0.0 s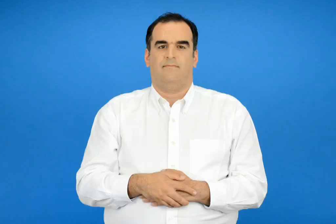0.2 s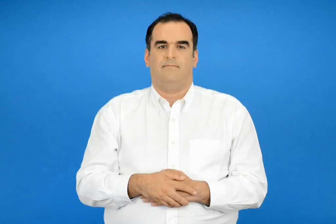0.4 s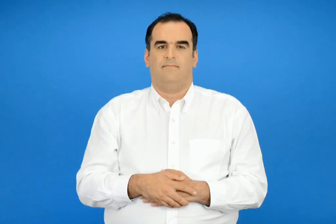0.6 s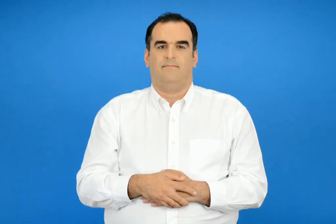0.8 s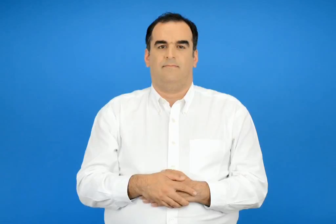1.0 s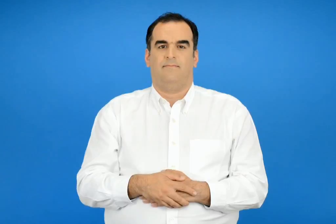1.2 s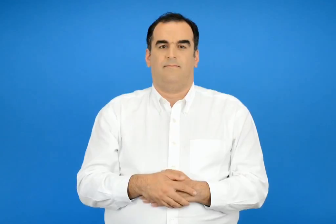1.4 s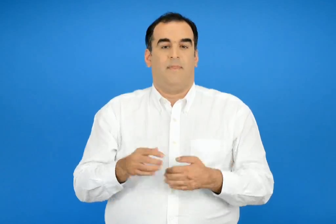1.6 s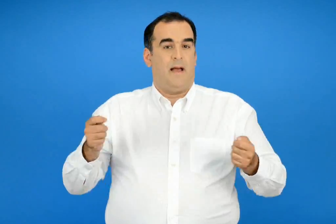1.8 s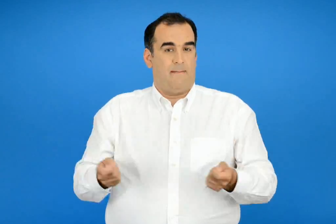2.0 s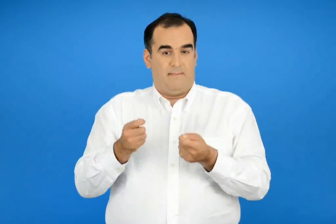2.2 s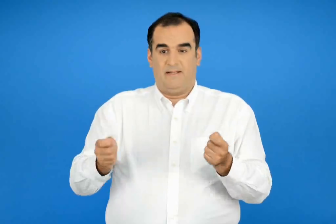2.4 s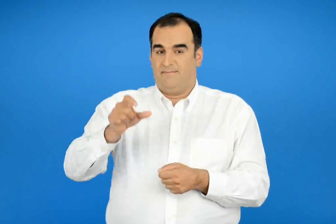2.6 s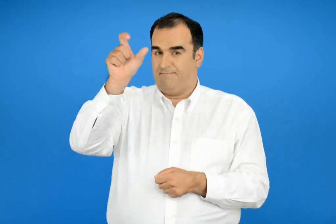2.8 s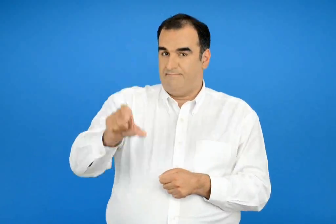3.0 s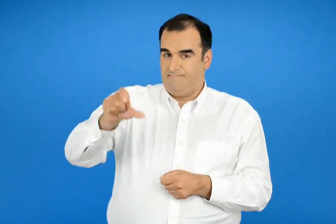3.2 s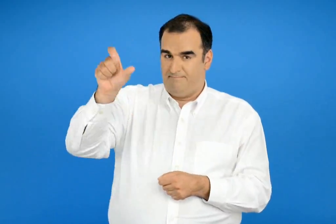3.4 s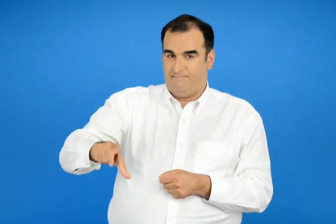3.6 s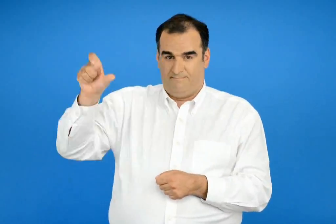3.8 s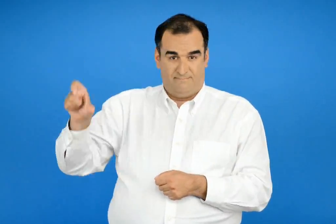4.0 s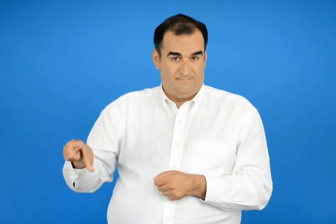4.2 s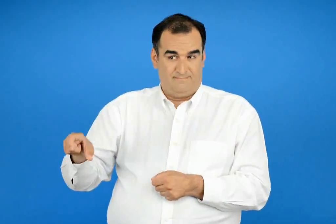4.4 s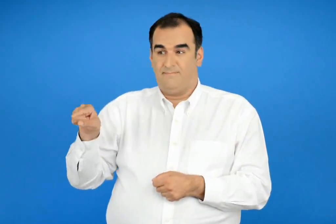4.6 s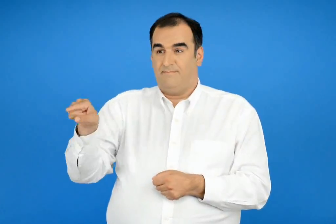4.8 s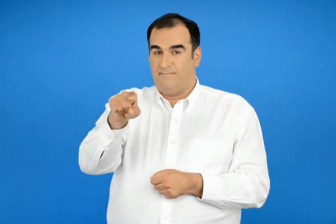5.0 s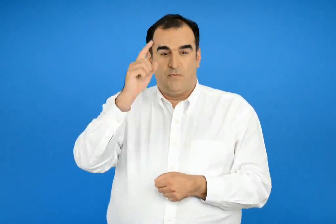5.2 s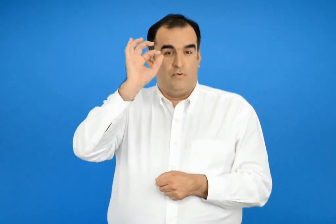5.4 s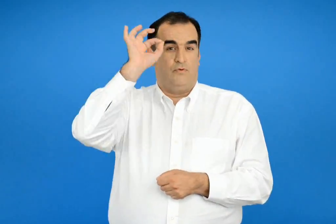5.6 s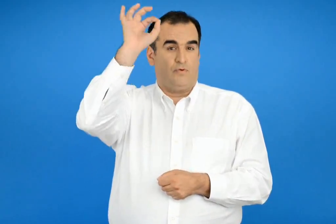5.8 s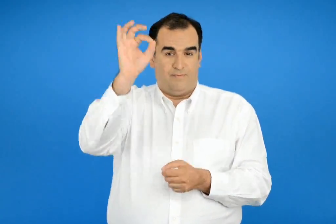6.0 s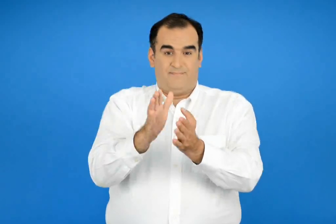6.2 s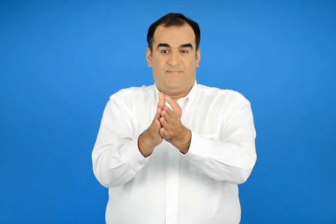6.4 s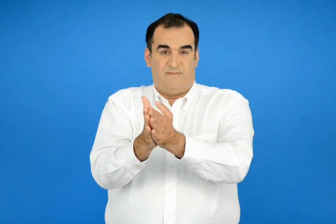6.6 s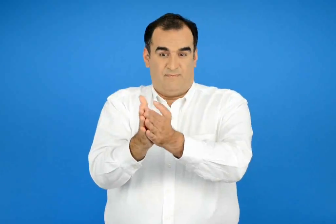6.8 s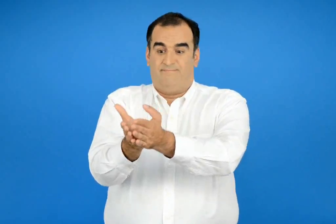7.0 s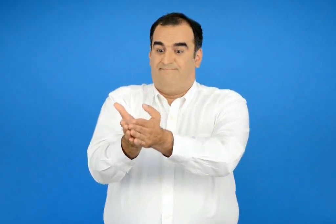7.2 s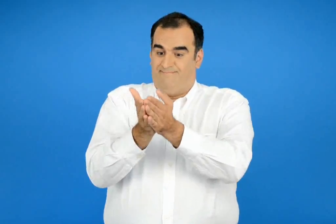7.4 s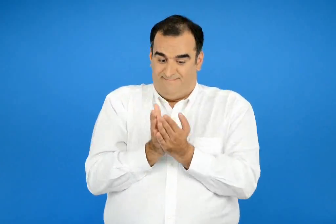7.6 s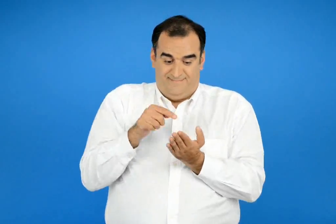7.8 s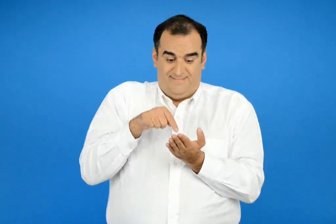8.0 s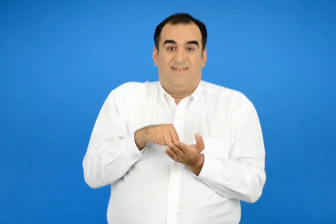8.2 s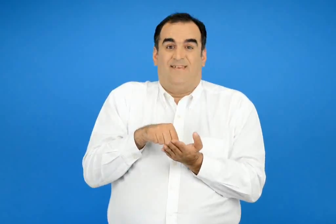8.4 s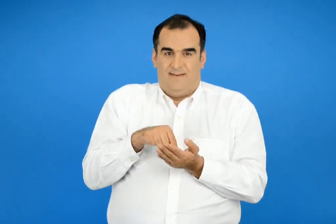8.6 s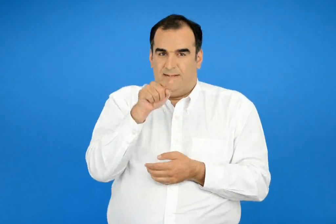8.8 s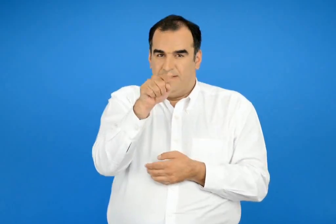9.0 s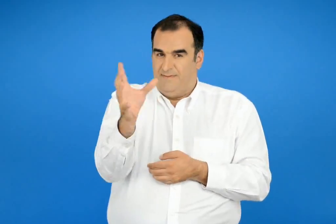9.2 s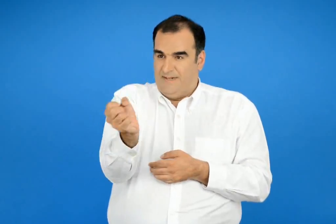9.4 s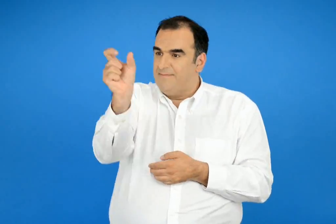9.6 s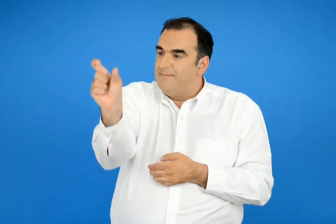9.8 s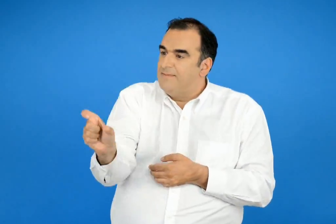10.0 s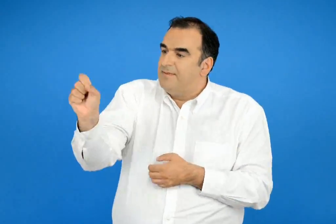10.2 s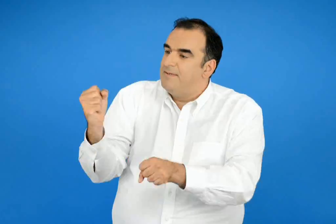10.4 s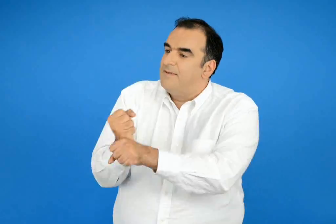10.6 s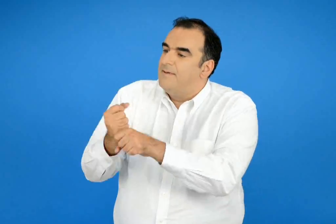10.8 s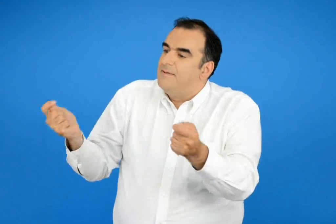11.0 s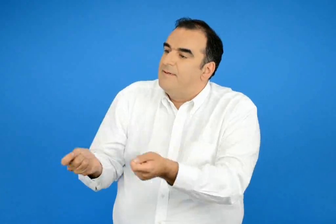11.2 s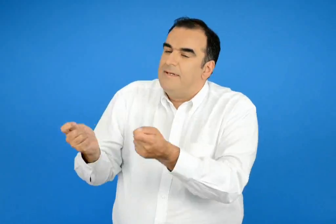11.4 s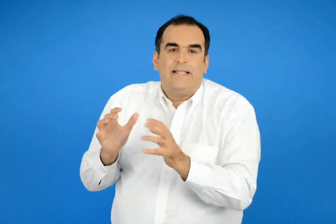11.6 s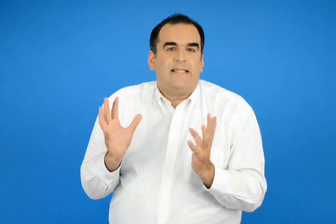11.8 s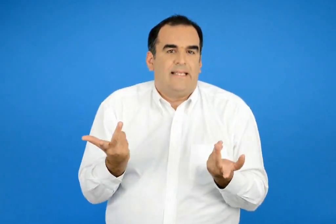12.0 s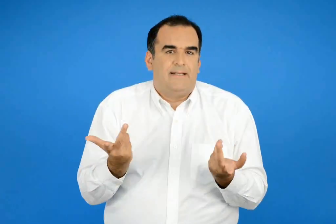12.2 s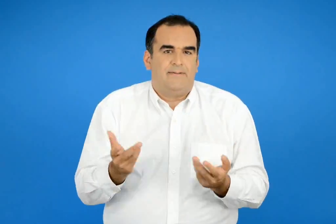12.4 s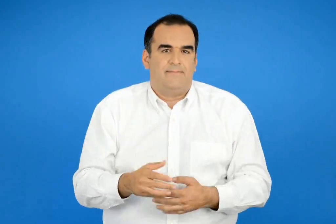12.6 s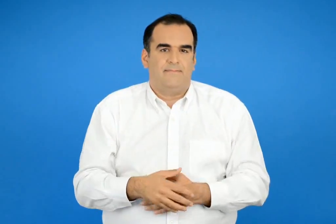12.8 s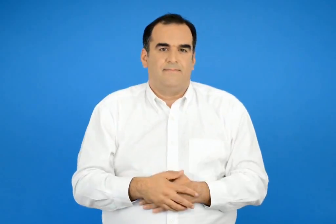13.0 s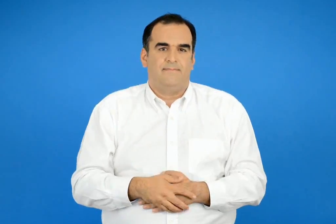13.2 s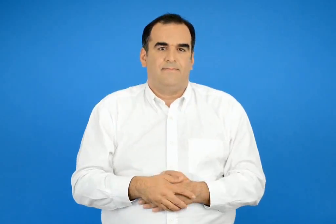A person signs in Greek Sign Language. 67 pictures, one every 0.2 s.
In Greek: βρες τι κάνει καθένας από τους παρακάτω επαγγελματίες για να φτάσει στα χεριά σου ένα βιβλίο
